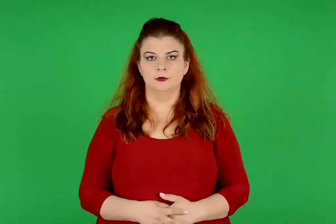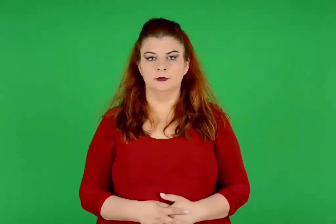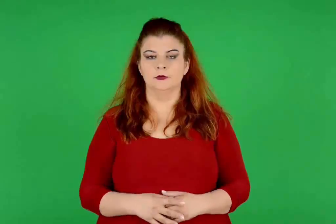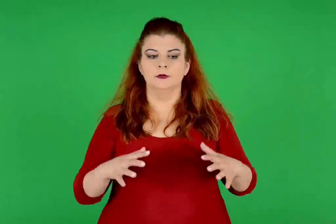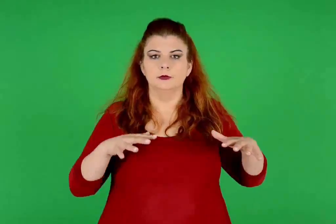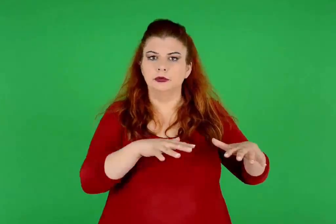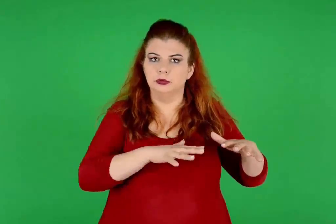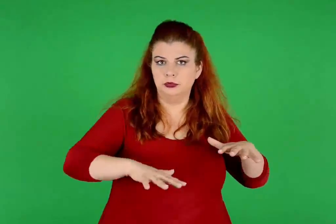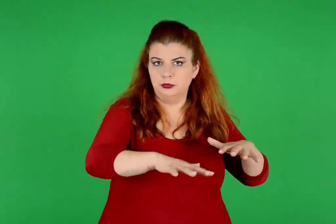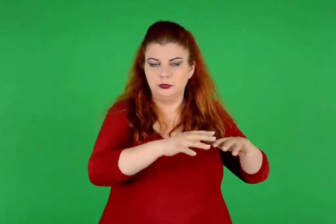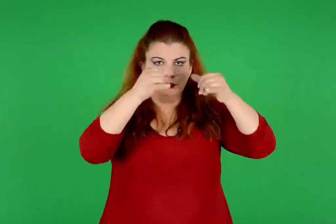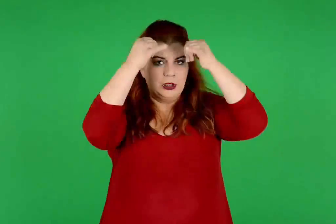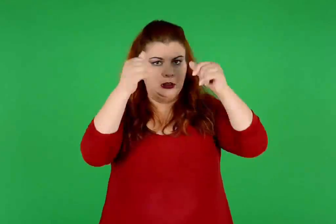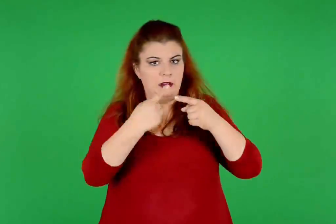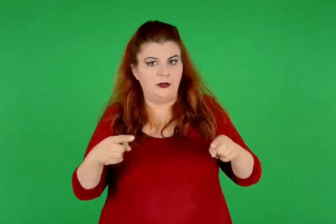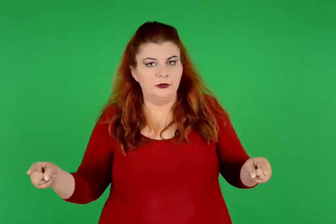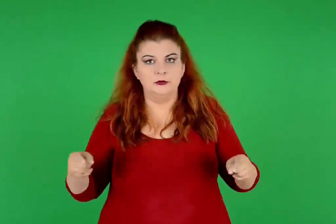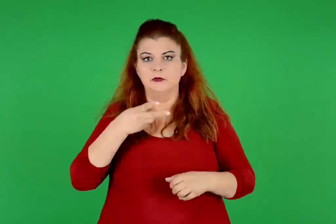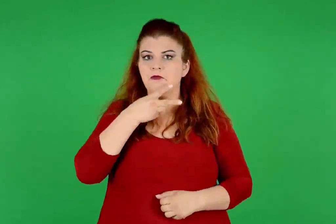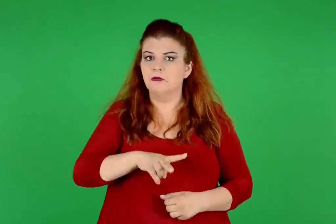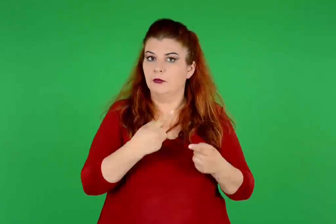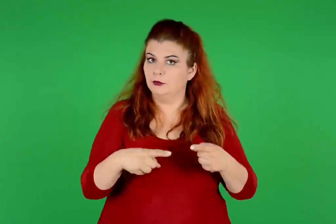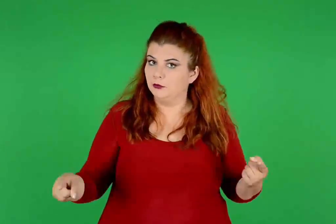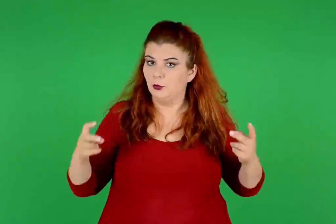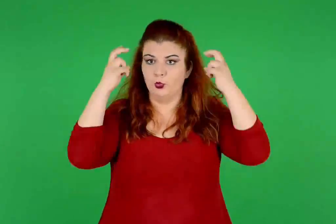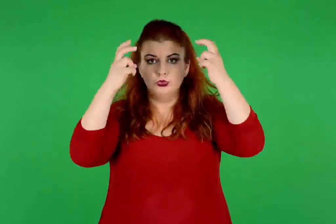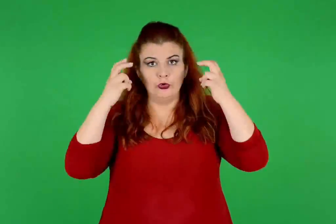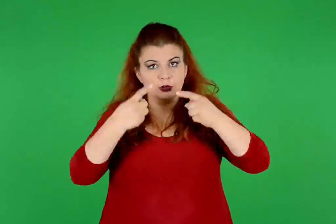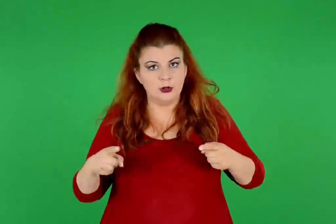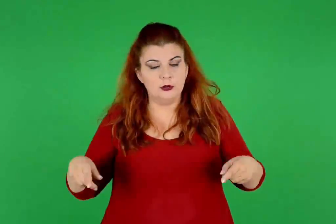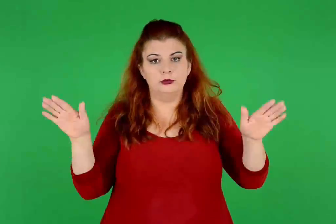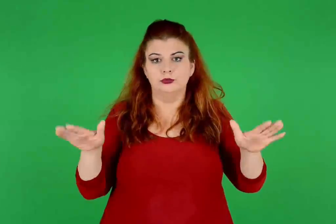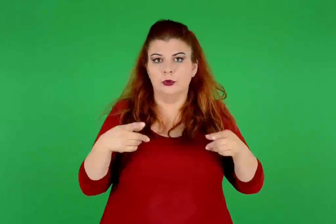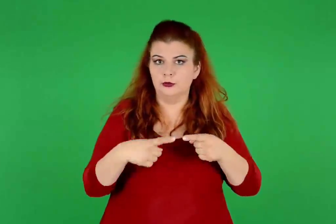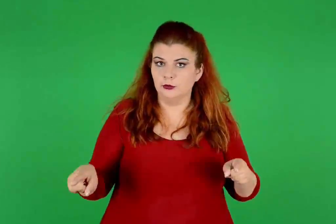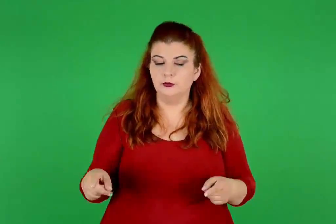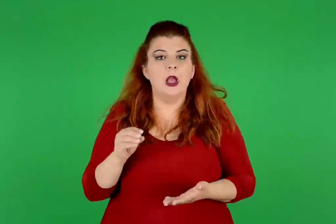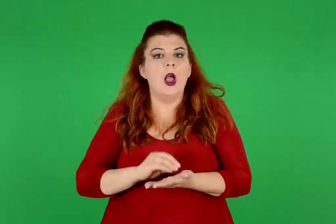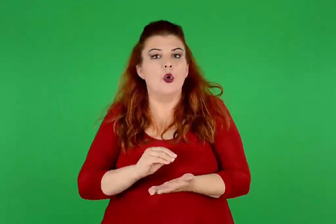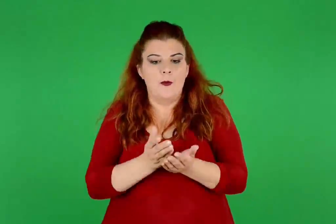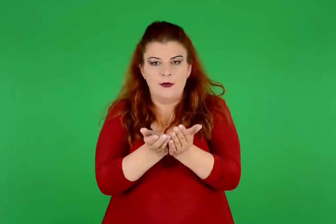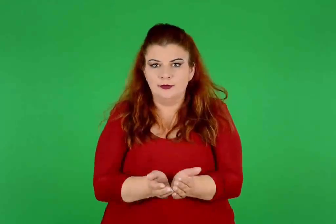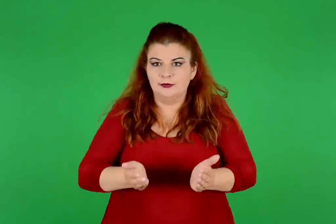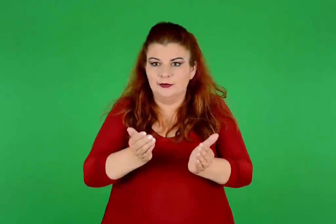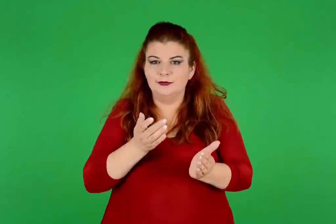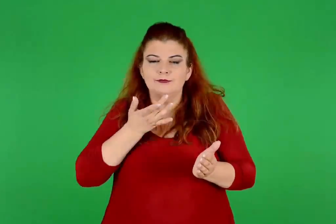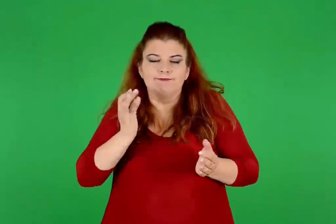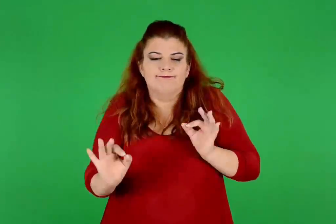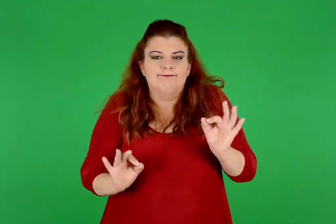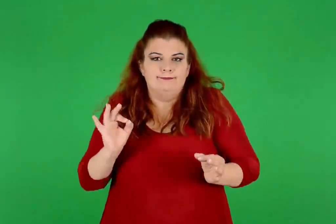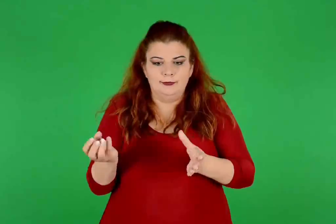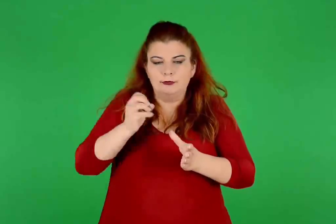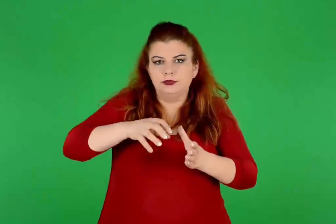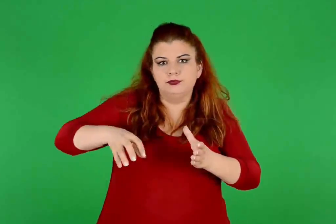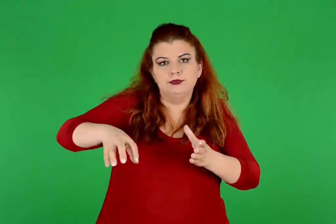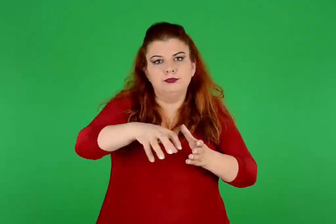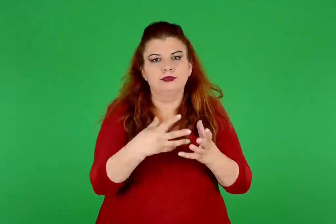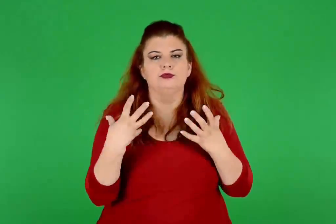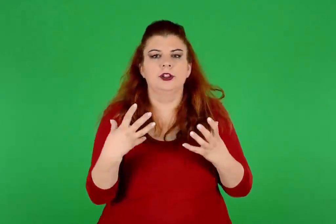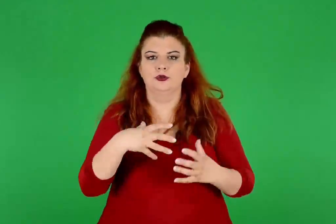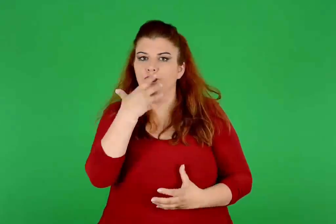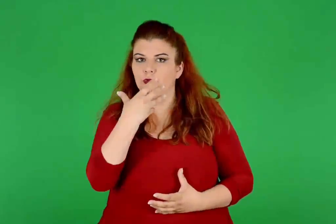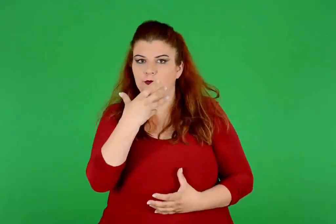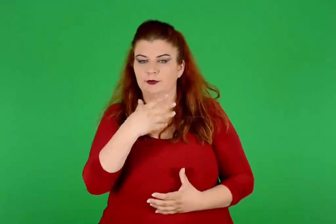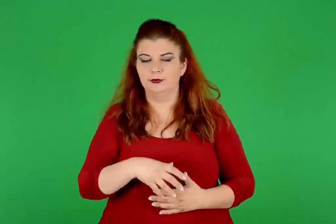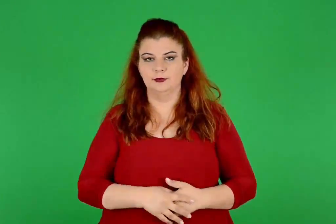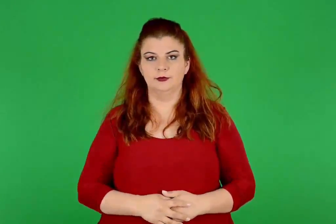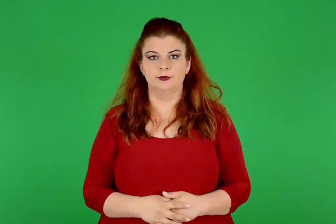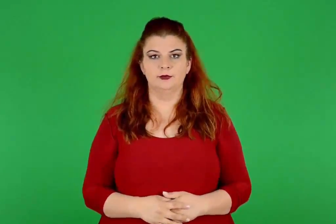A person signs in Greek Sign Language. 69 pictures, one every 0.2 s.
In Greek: ταύροι , κατσίκια , πρόβατα , πουλιά , ακόμα και νωπά φρούτα σε κομψές καρποδόχες
